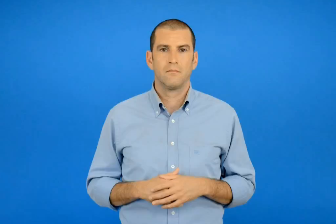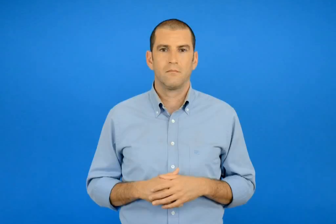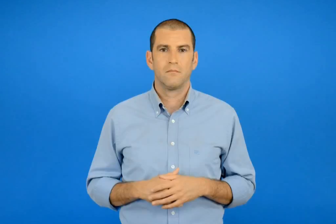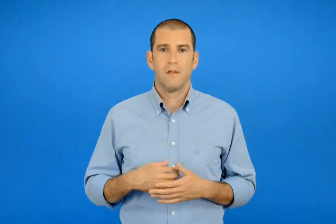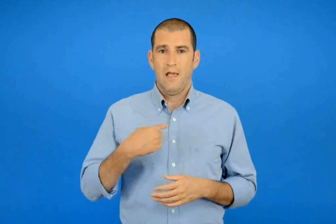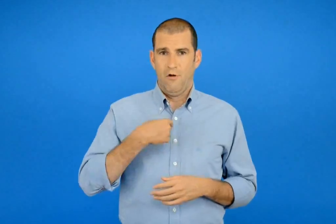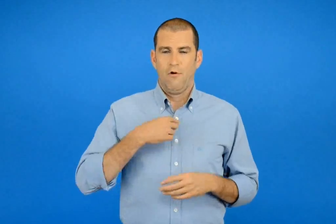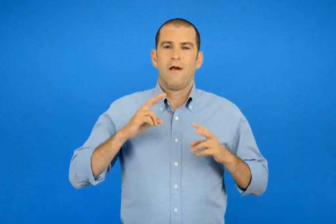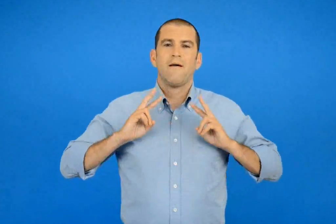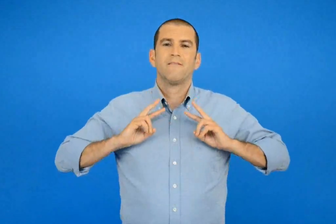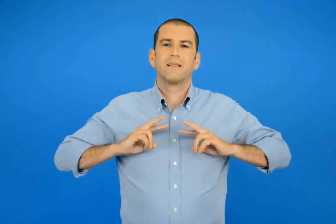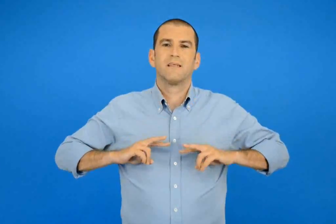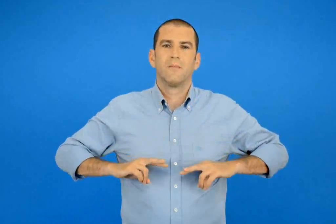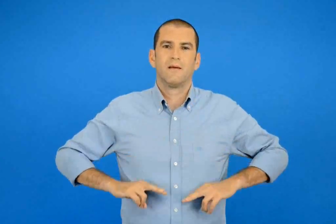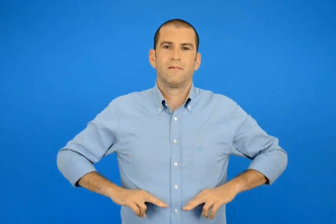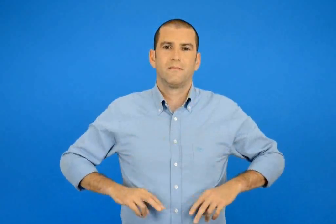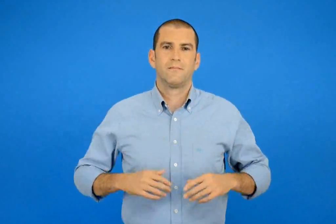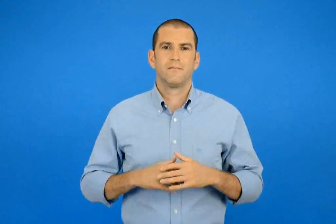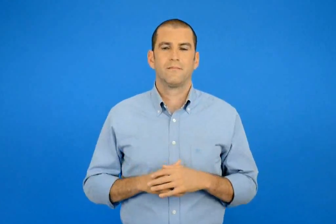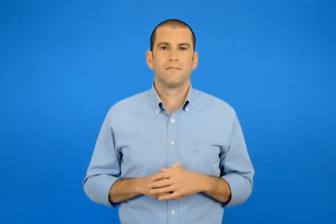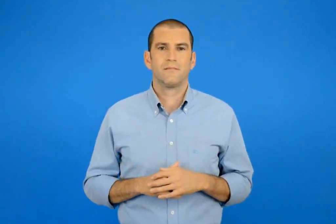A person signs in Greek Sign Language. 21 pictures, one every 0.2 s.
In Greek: ευχαριστιέμαι
